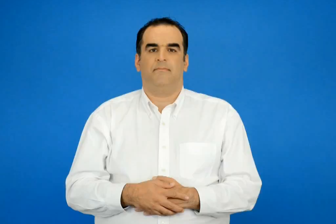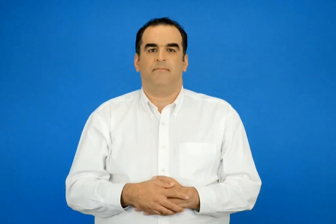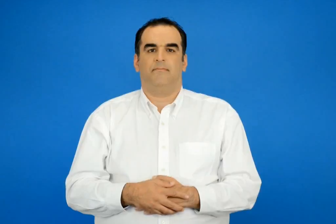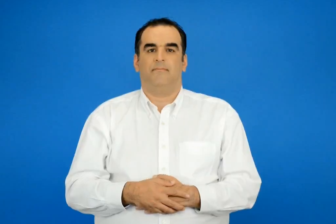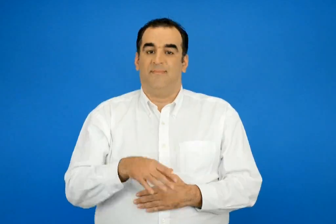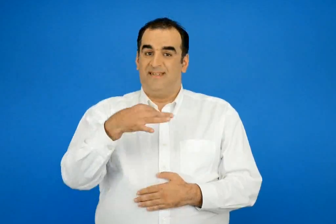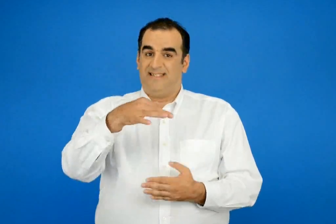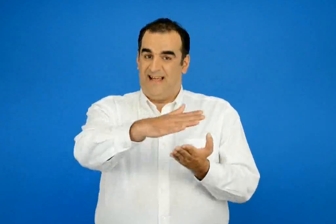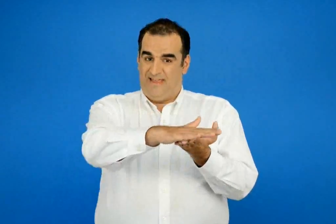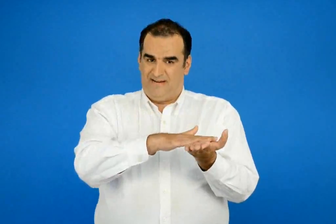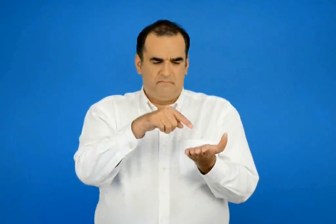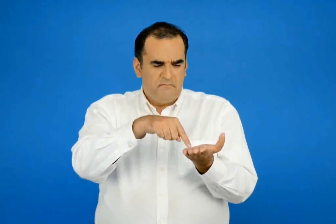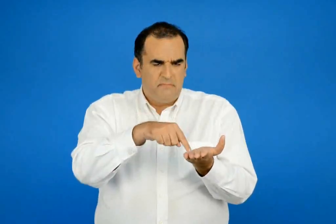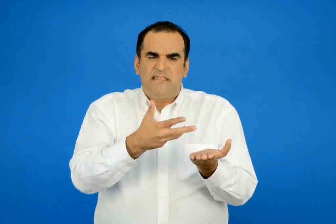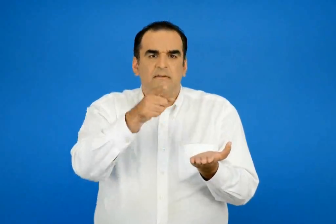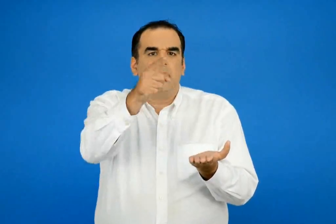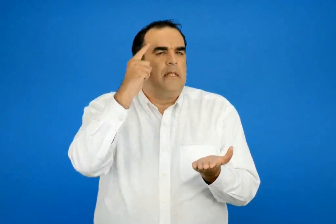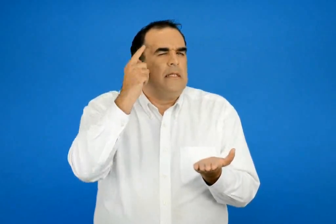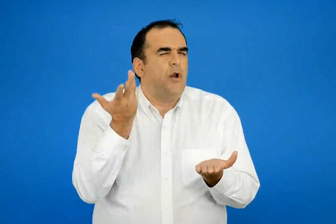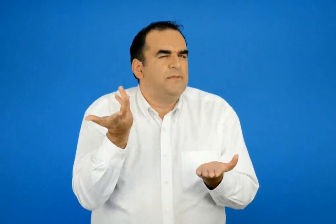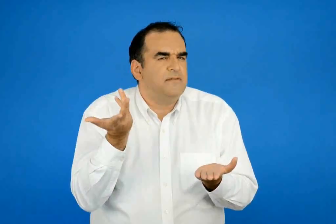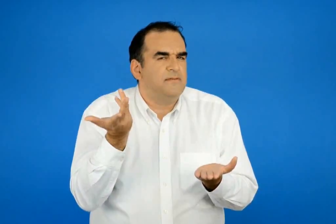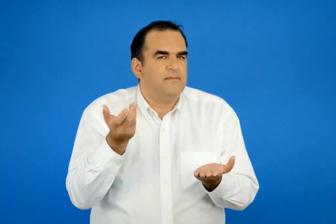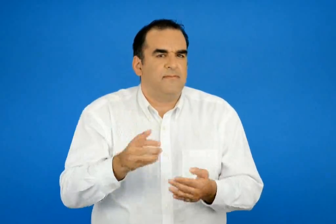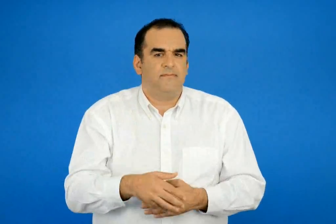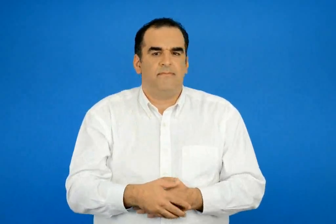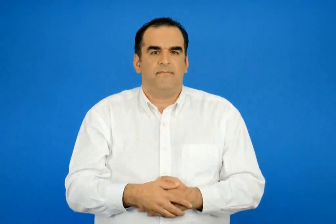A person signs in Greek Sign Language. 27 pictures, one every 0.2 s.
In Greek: τι νομίζεις ότι είναι αυτή η σελίδα ;
